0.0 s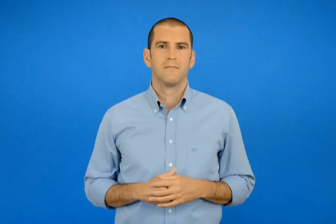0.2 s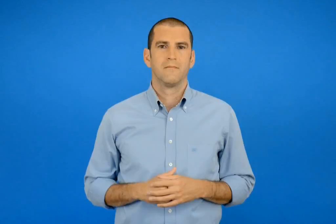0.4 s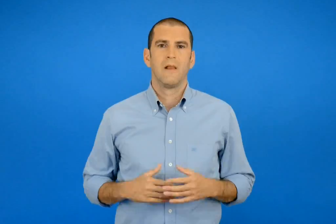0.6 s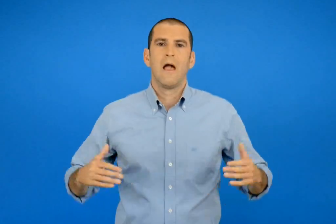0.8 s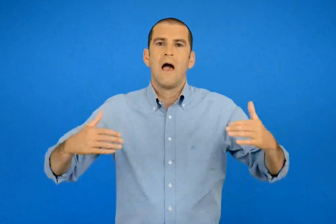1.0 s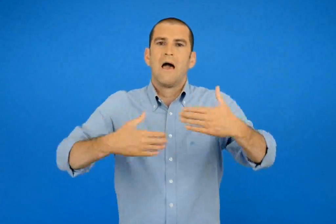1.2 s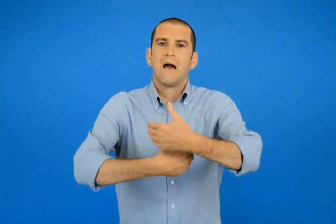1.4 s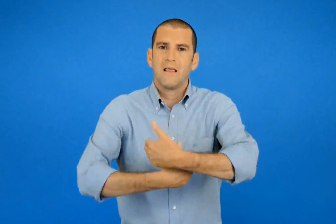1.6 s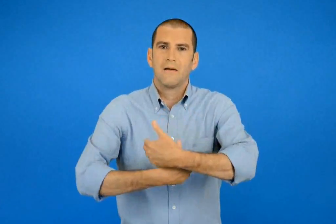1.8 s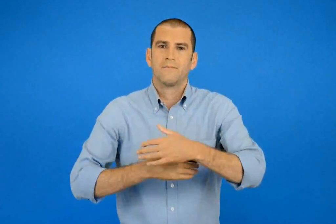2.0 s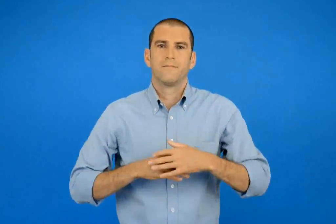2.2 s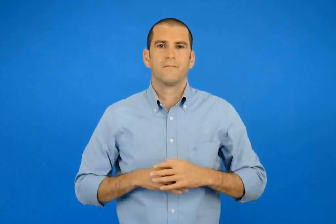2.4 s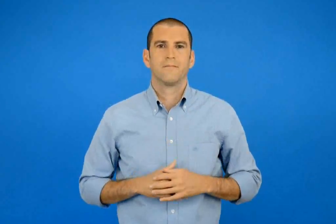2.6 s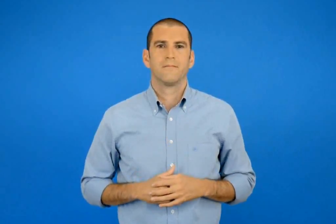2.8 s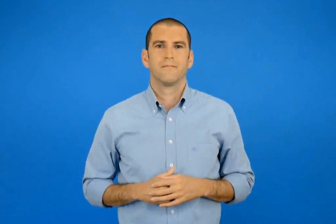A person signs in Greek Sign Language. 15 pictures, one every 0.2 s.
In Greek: αγκαλιά
